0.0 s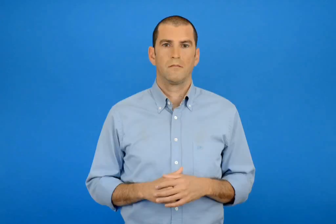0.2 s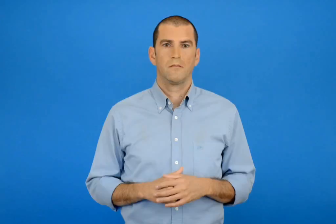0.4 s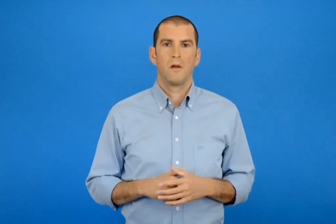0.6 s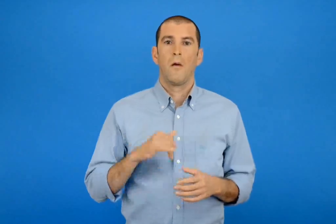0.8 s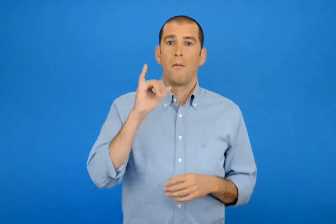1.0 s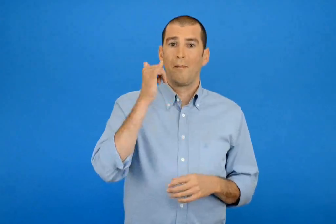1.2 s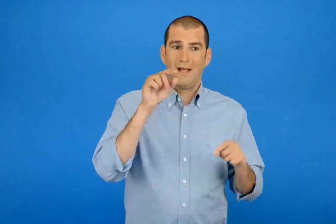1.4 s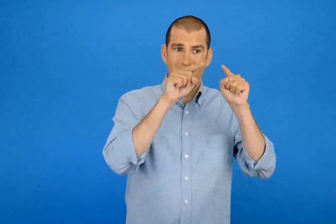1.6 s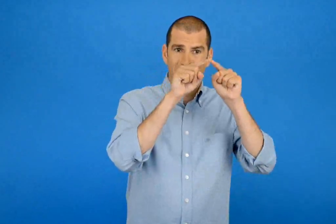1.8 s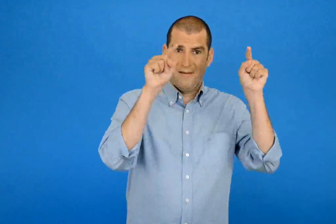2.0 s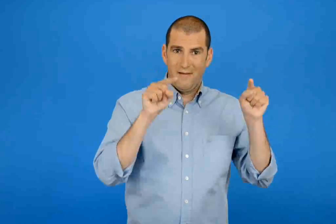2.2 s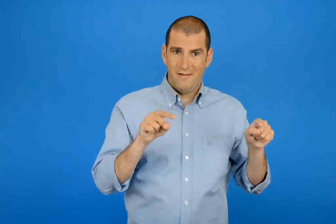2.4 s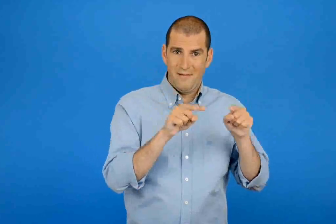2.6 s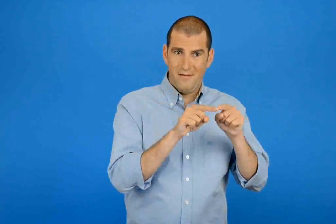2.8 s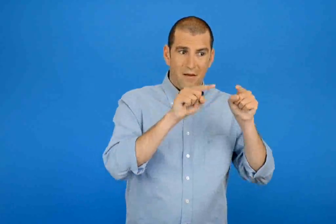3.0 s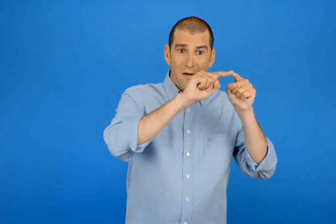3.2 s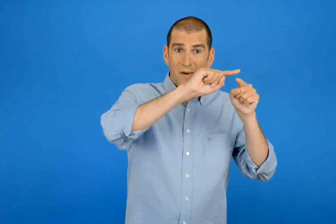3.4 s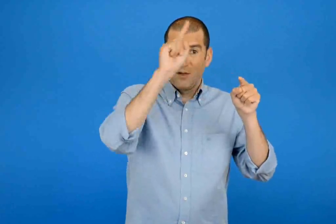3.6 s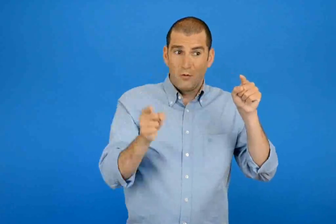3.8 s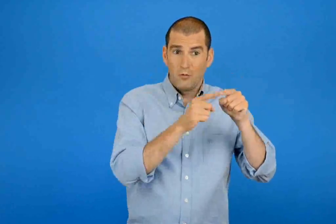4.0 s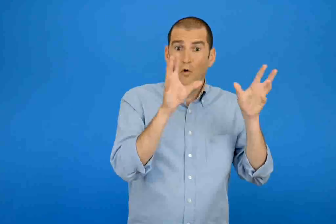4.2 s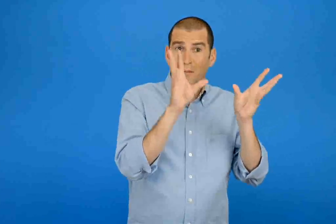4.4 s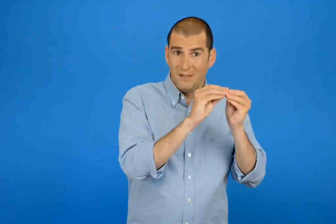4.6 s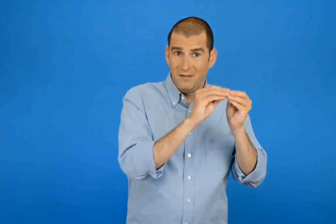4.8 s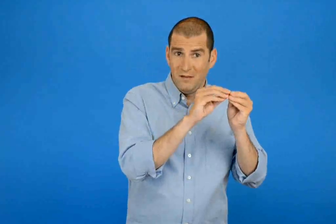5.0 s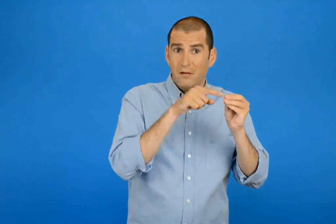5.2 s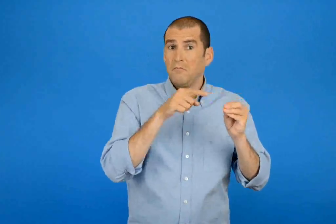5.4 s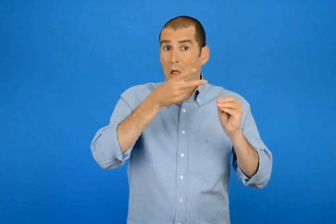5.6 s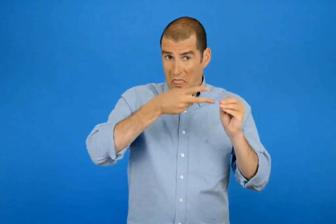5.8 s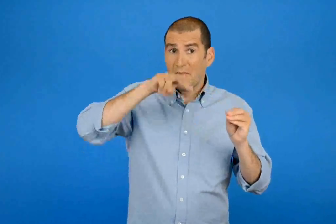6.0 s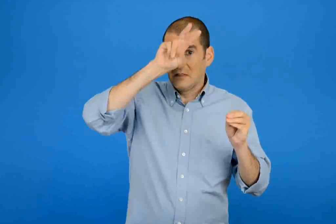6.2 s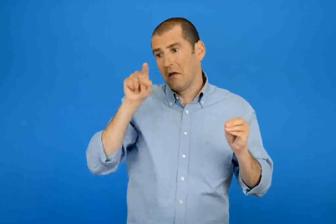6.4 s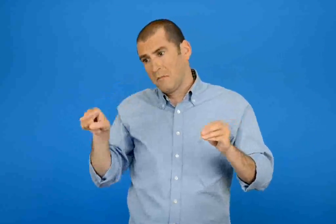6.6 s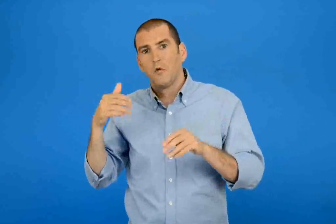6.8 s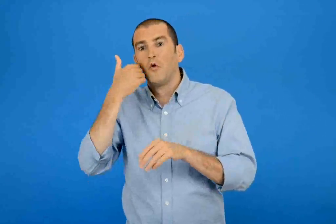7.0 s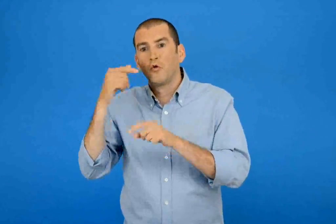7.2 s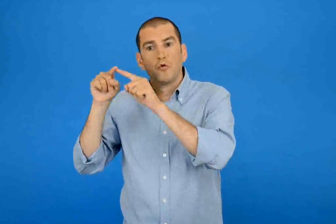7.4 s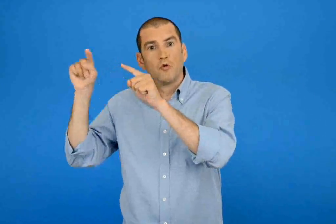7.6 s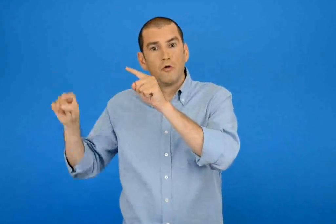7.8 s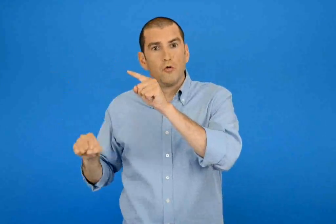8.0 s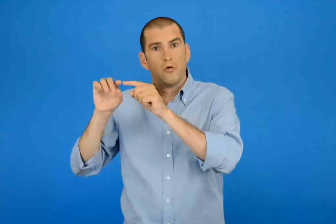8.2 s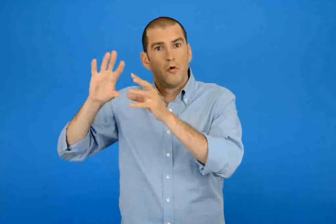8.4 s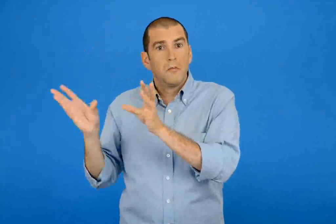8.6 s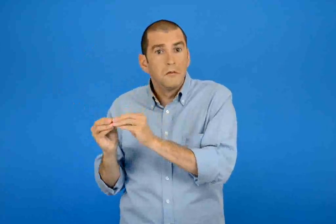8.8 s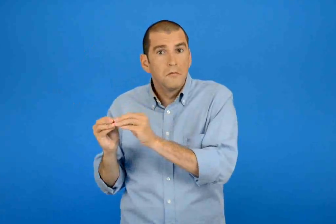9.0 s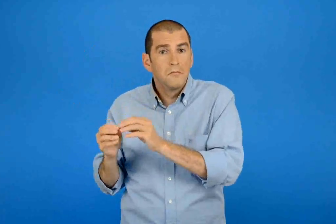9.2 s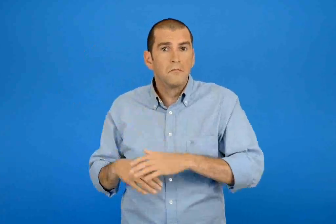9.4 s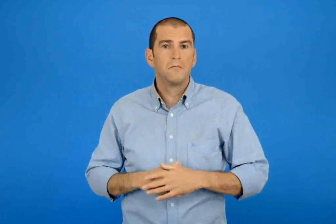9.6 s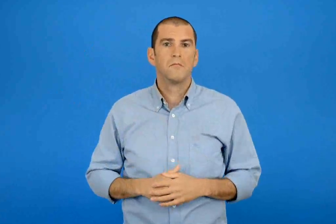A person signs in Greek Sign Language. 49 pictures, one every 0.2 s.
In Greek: είναι η περίμετρος του μπλε ορθογωνίου παραλληλογράμμου διπλάσια από του κόκκινου ;
